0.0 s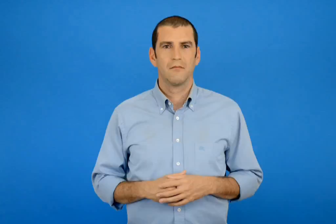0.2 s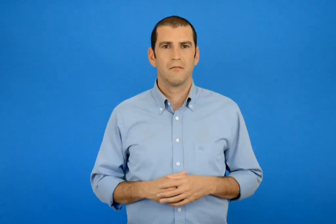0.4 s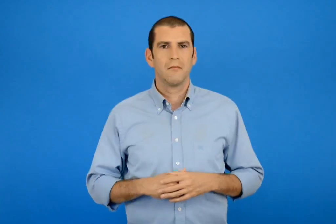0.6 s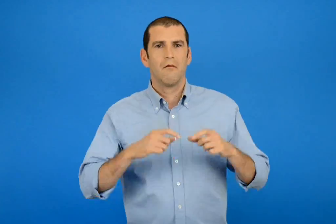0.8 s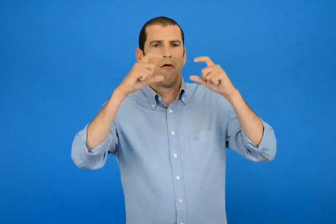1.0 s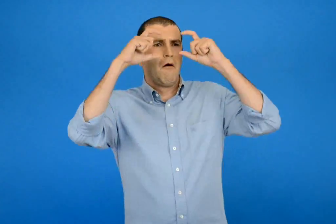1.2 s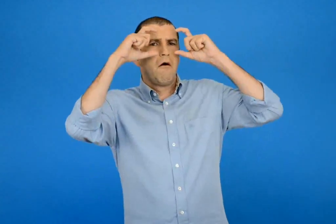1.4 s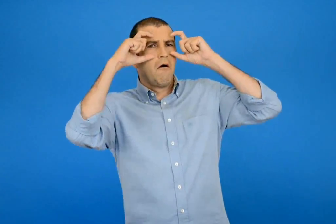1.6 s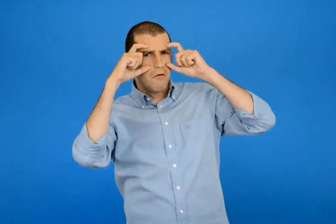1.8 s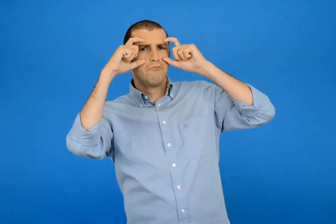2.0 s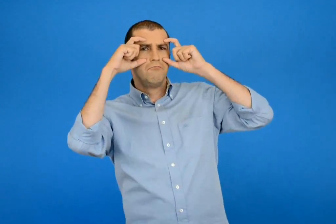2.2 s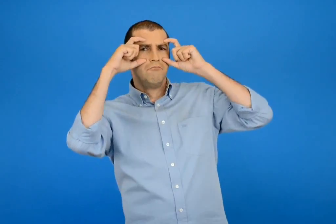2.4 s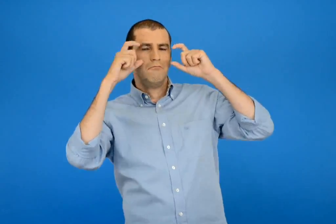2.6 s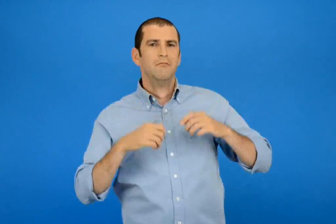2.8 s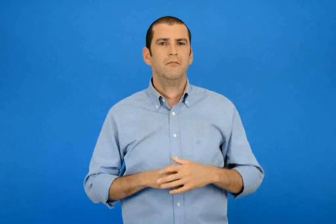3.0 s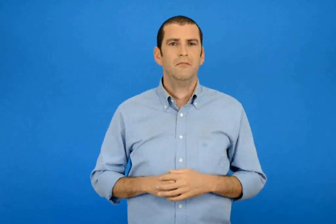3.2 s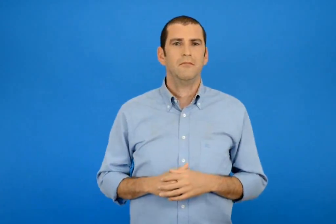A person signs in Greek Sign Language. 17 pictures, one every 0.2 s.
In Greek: και γυαλιά
